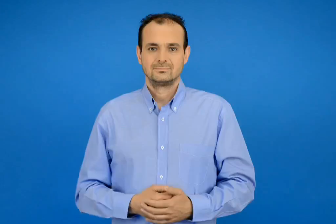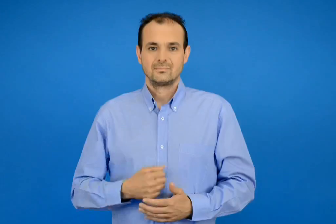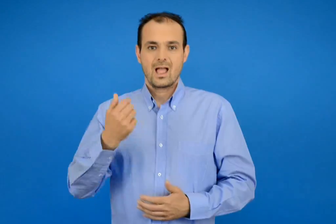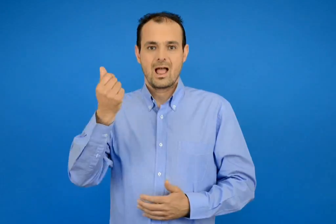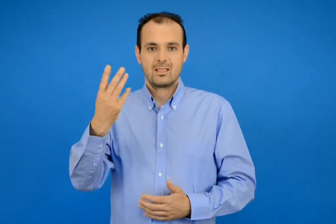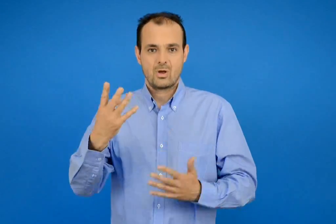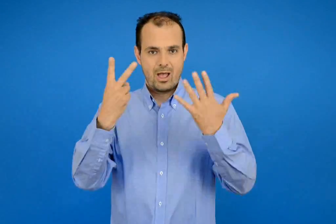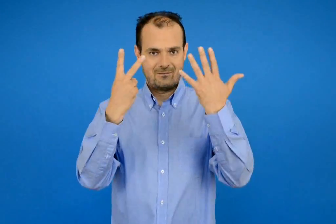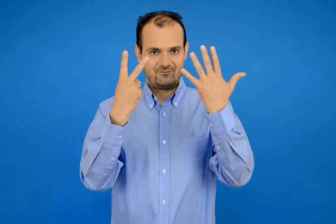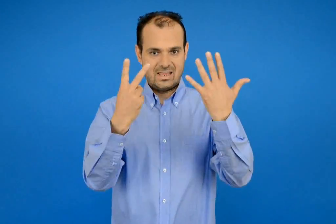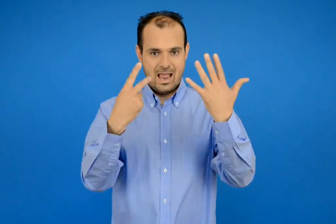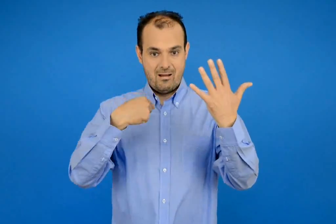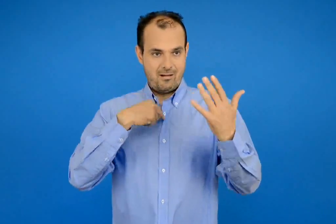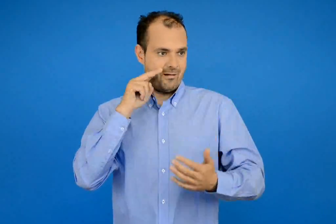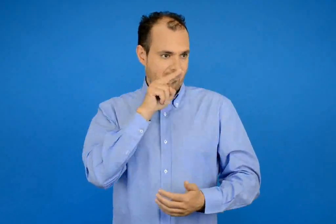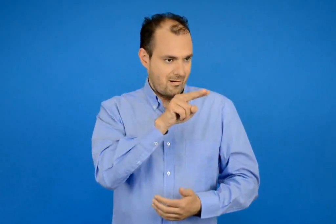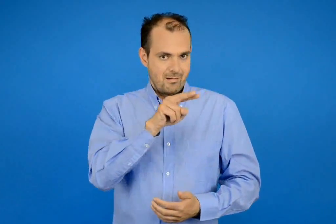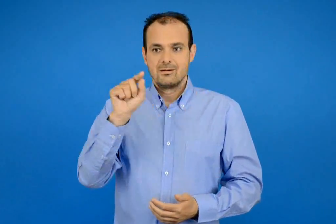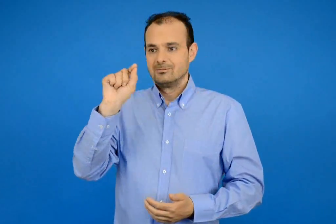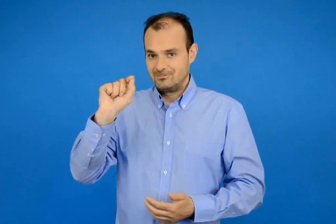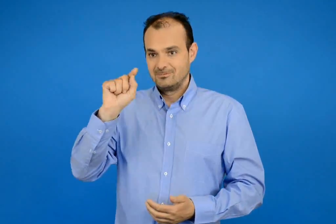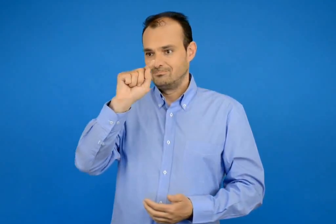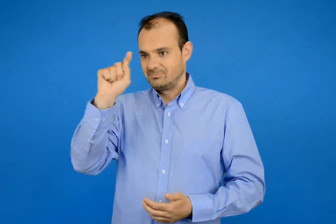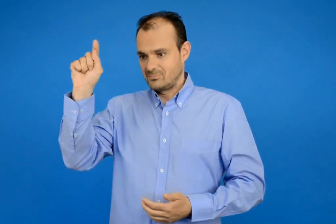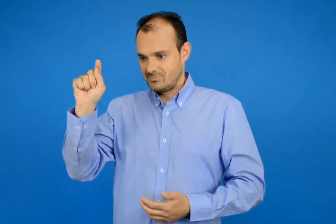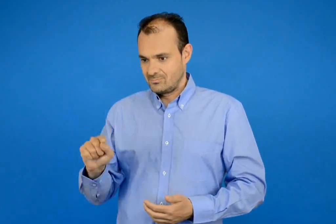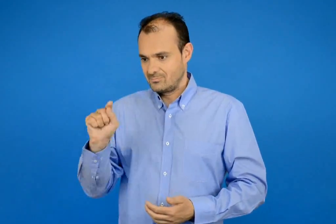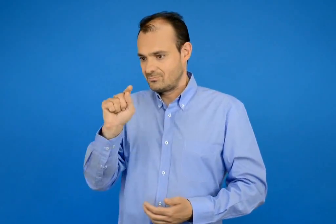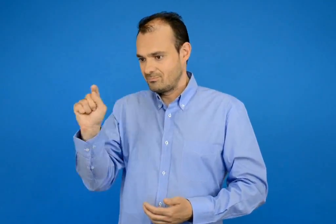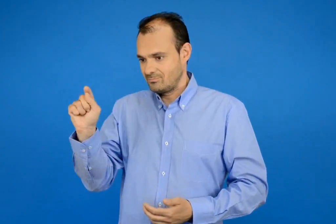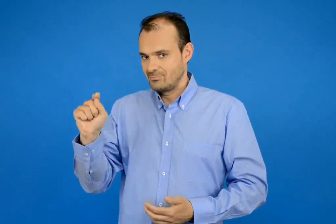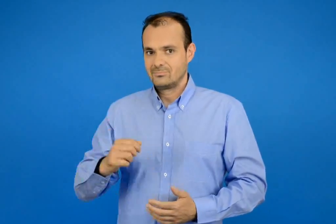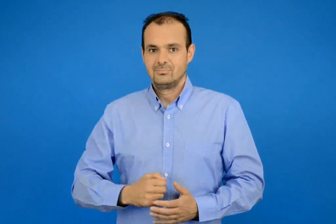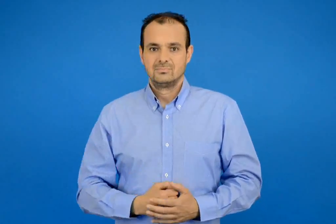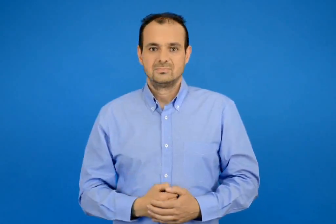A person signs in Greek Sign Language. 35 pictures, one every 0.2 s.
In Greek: παρατηρώ και γραφώ τον αριθμό 7
